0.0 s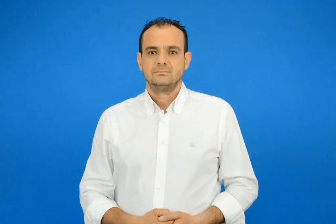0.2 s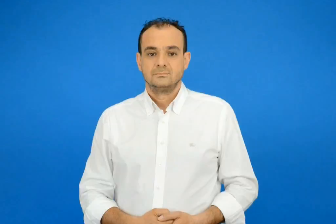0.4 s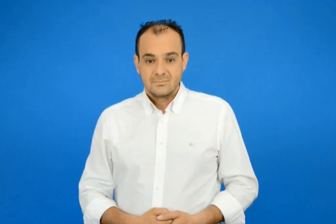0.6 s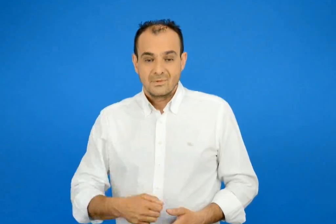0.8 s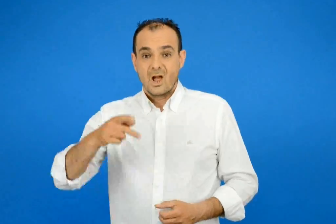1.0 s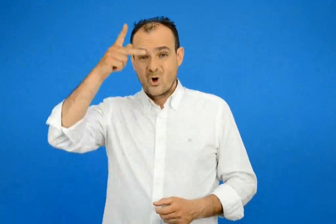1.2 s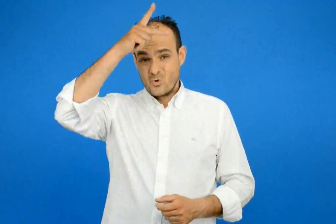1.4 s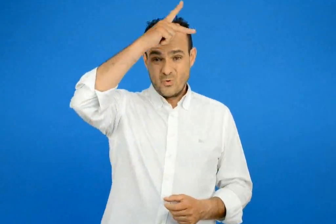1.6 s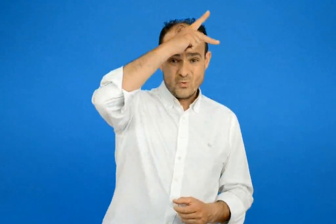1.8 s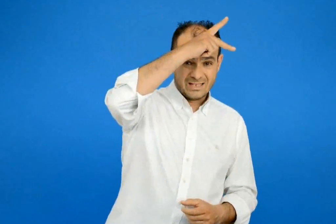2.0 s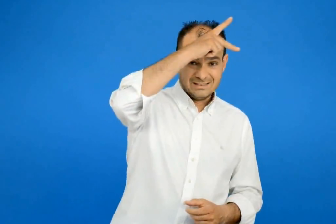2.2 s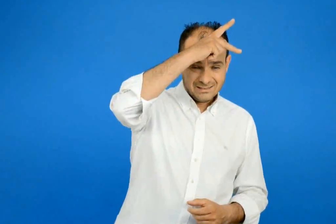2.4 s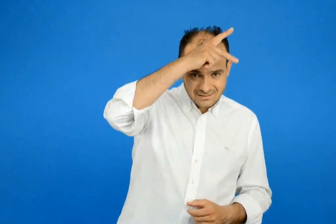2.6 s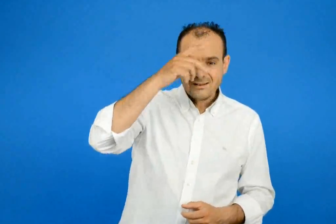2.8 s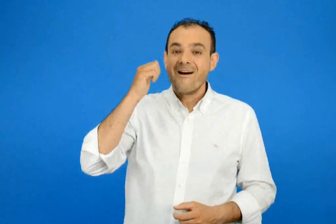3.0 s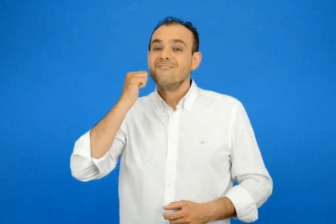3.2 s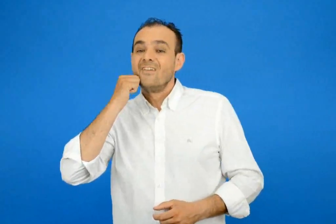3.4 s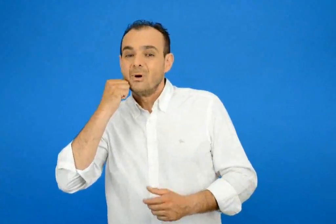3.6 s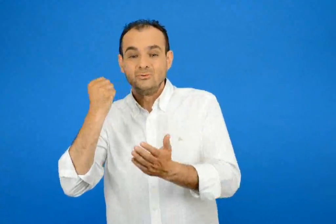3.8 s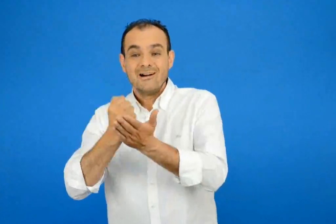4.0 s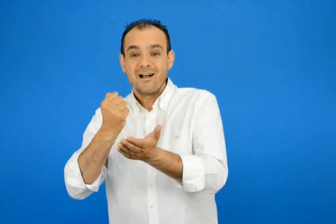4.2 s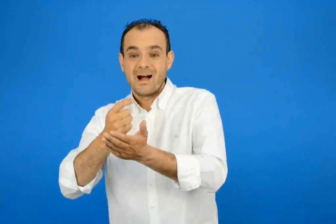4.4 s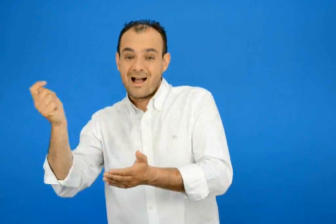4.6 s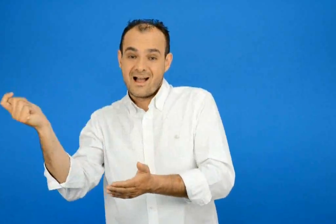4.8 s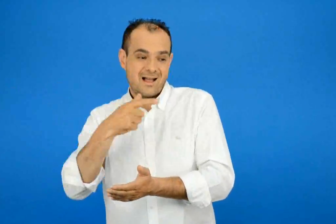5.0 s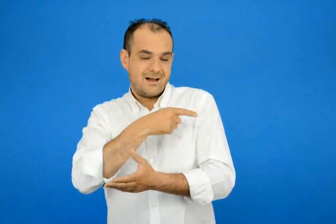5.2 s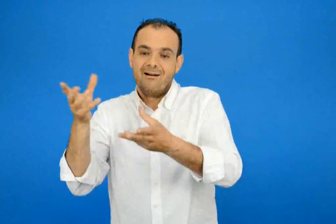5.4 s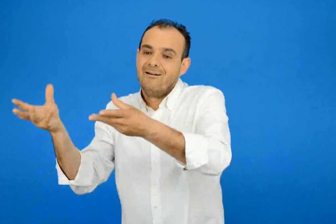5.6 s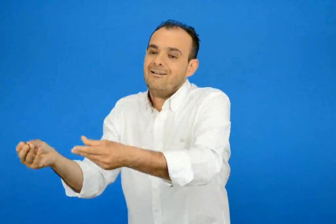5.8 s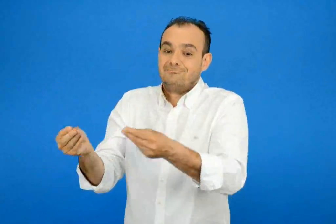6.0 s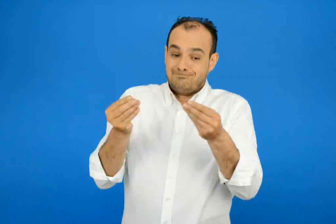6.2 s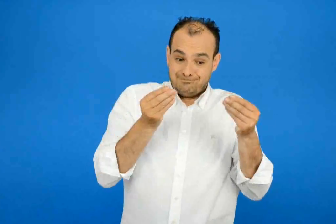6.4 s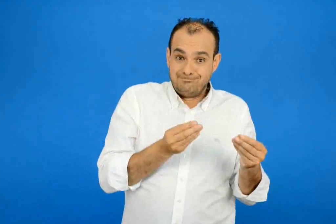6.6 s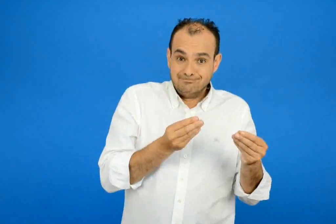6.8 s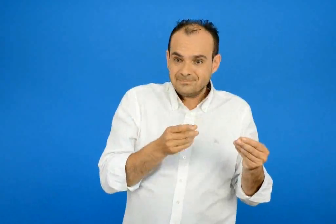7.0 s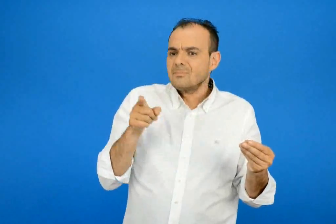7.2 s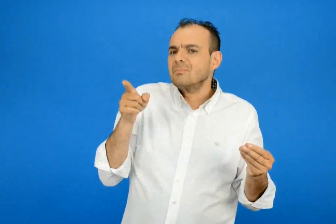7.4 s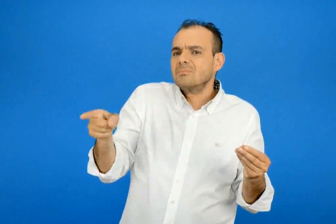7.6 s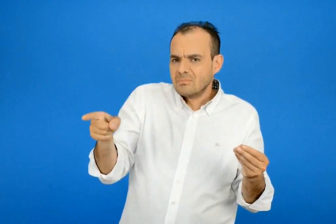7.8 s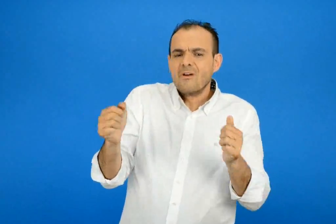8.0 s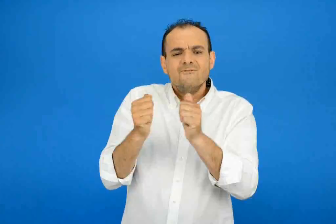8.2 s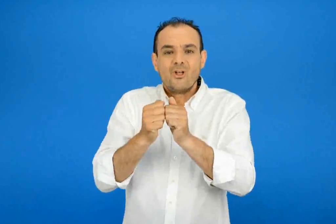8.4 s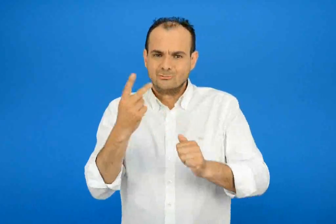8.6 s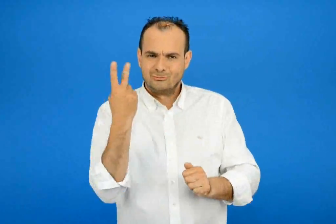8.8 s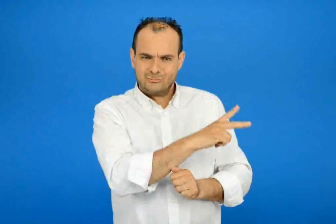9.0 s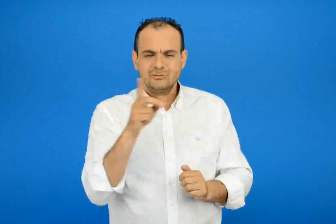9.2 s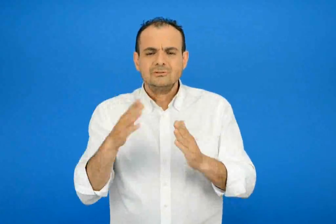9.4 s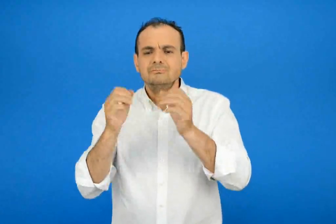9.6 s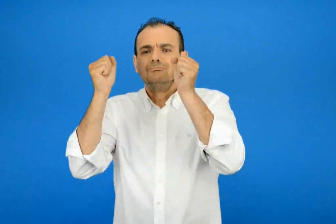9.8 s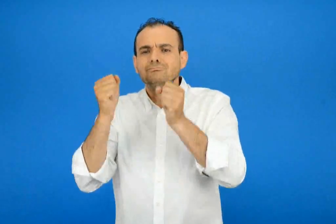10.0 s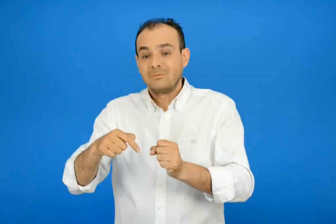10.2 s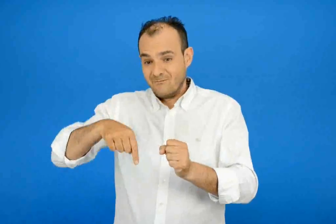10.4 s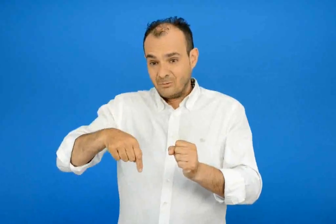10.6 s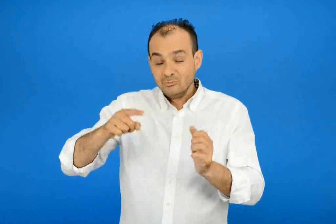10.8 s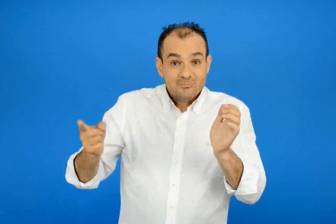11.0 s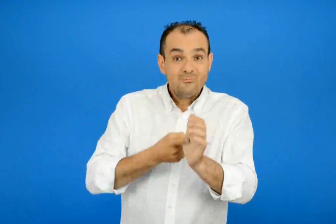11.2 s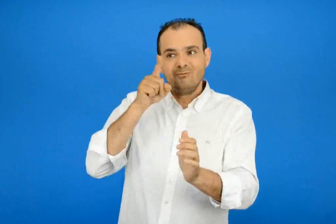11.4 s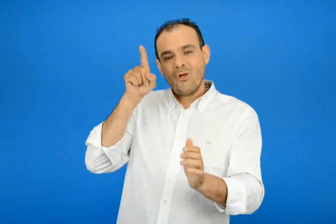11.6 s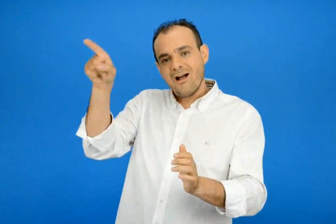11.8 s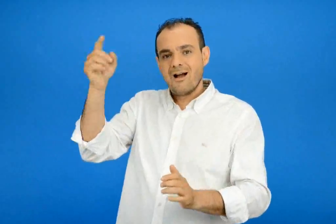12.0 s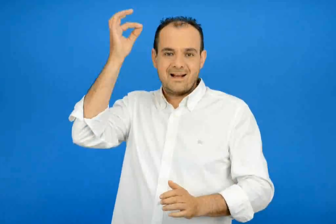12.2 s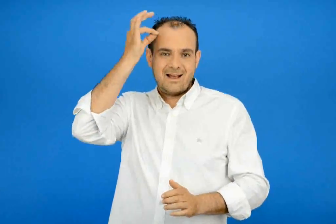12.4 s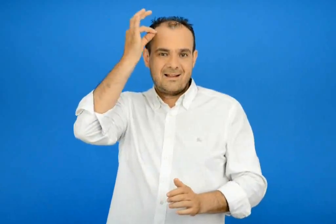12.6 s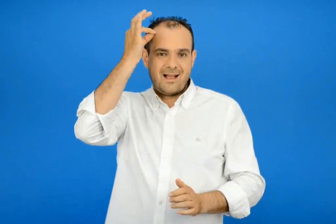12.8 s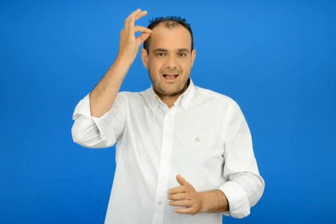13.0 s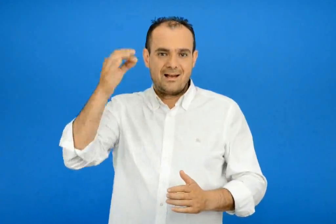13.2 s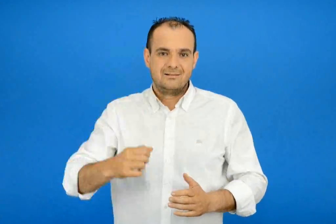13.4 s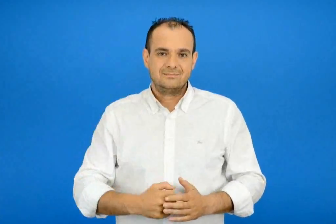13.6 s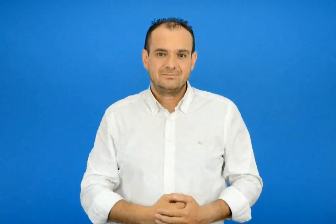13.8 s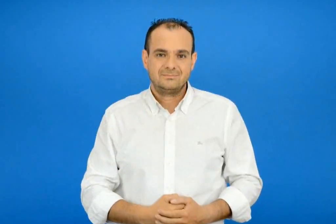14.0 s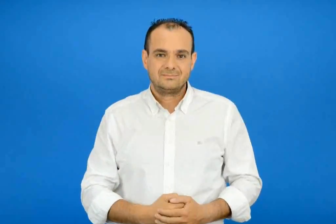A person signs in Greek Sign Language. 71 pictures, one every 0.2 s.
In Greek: ο λουκάς έλαβε το παρακάτω γράμμα από τον φίλιππο τον φίλο του που ζει φέτος για πρώτη φορά στη γαλλία
